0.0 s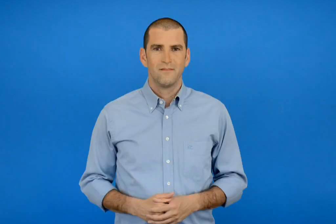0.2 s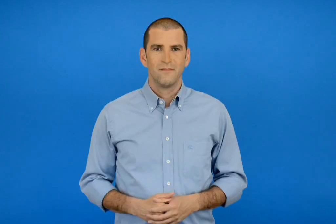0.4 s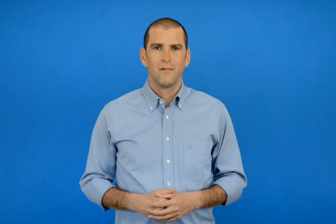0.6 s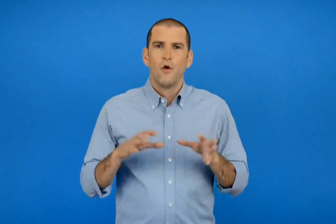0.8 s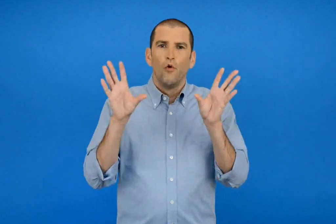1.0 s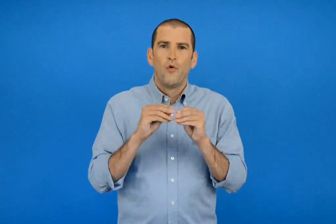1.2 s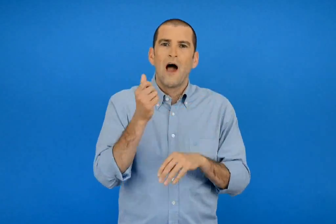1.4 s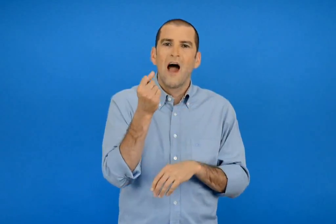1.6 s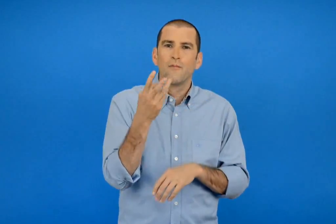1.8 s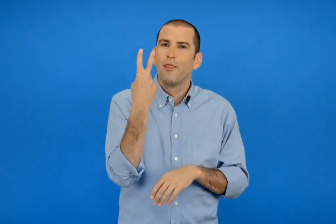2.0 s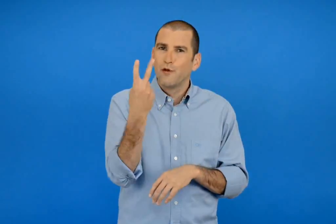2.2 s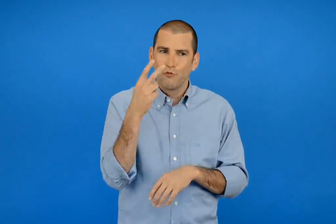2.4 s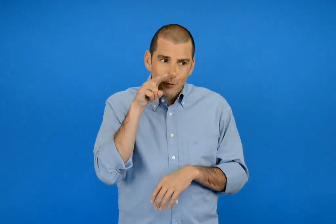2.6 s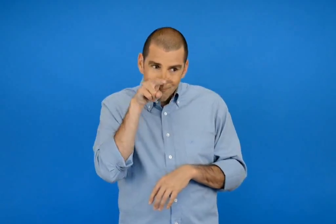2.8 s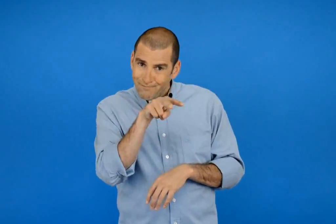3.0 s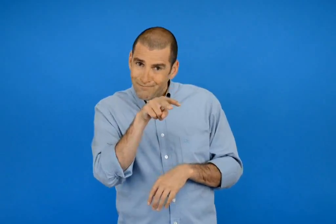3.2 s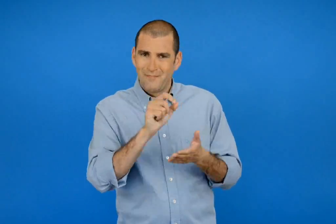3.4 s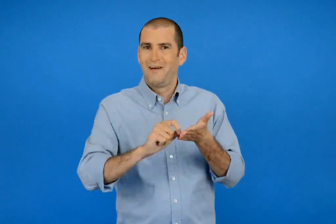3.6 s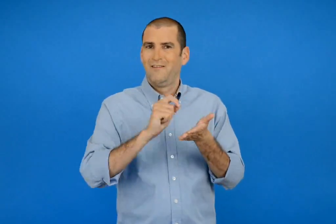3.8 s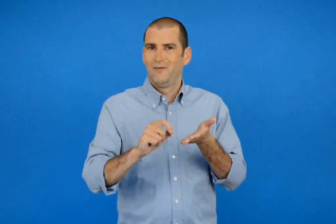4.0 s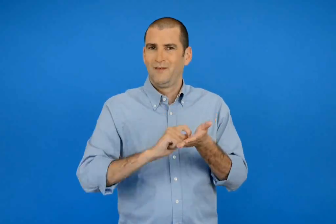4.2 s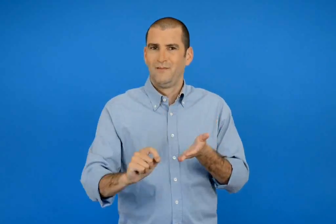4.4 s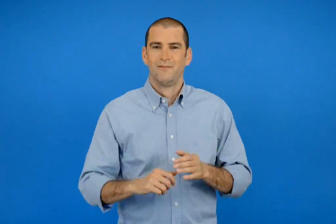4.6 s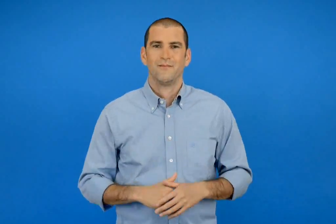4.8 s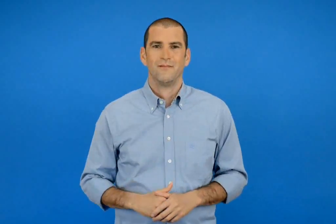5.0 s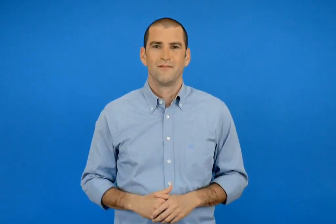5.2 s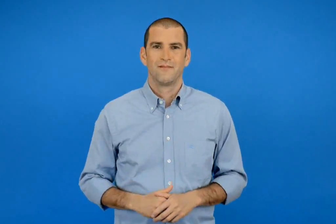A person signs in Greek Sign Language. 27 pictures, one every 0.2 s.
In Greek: παρατηρώ και γράφω τον αριθμό 2
